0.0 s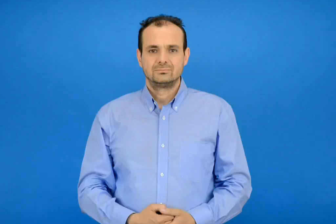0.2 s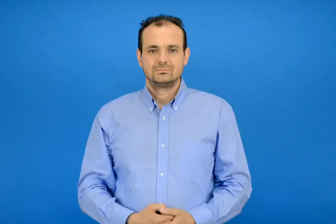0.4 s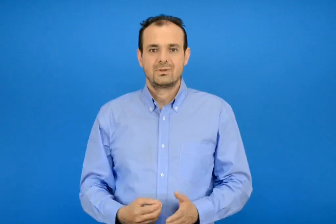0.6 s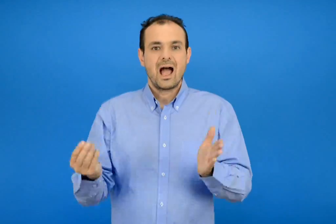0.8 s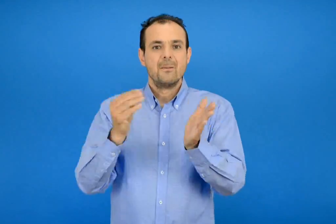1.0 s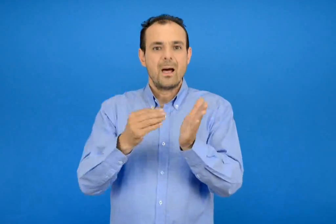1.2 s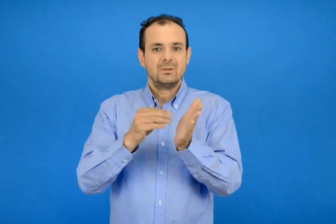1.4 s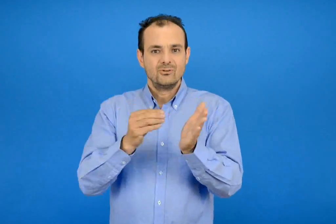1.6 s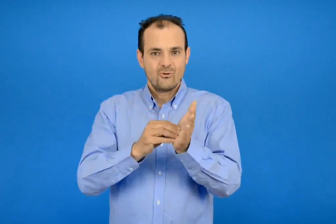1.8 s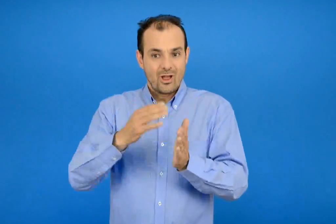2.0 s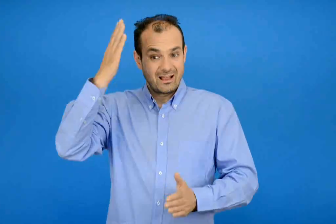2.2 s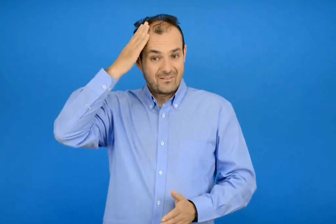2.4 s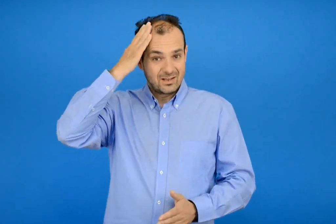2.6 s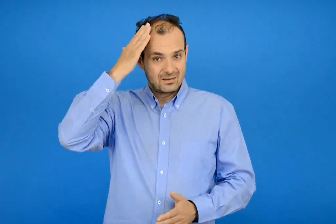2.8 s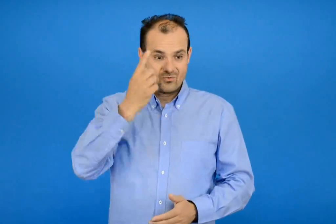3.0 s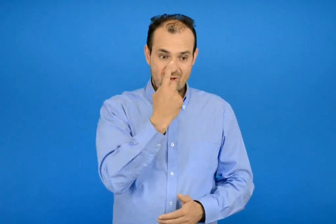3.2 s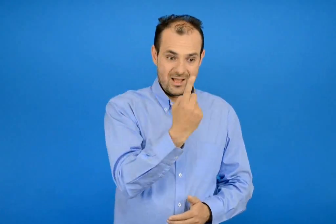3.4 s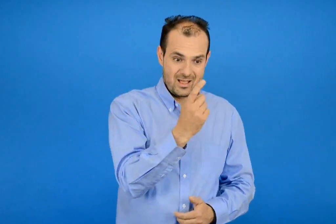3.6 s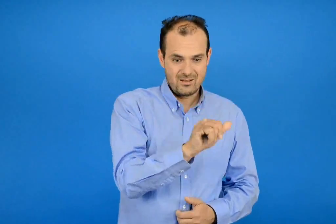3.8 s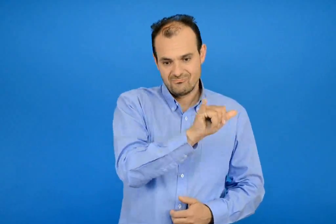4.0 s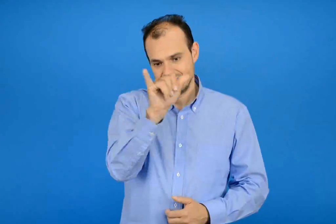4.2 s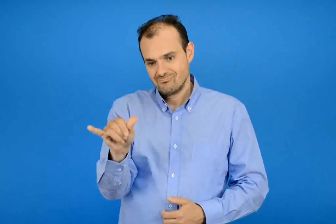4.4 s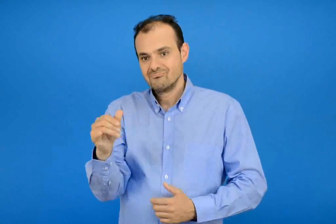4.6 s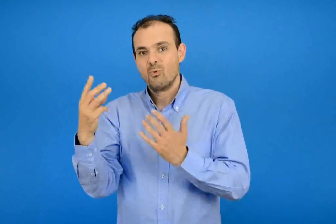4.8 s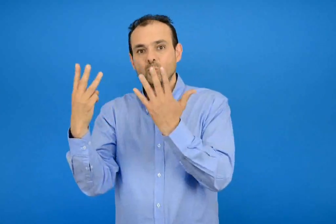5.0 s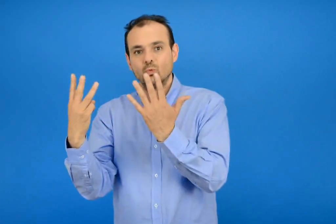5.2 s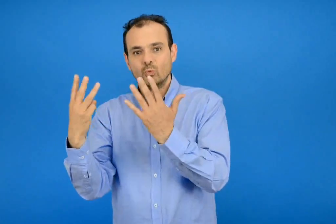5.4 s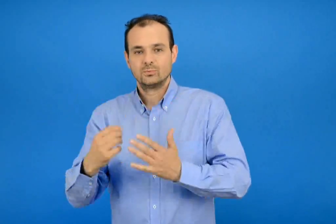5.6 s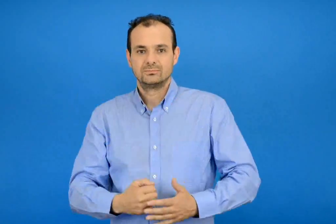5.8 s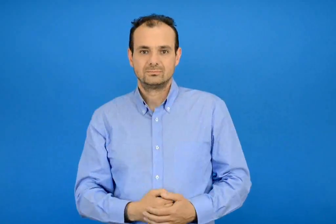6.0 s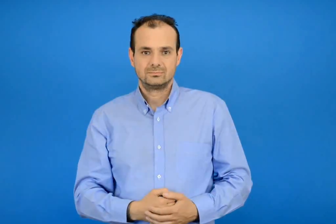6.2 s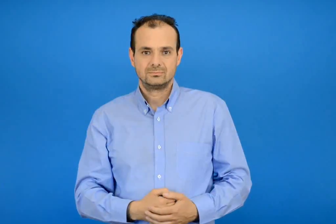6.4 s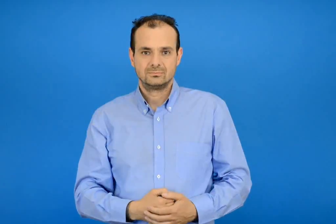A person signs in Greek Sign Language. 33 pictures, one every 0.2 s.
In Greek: επαναληπτικό κεφάλαια 1 - 8
